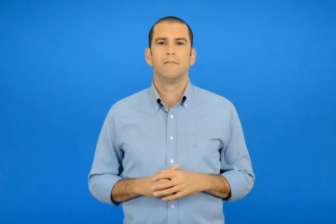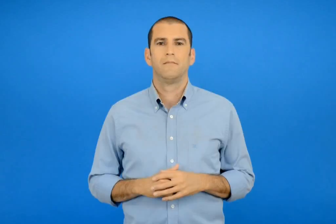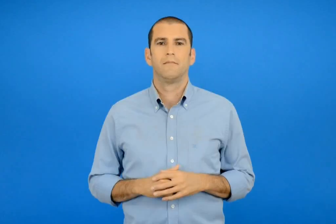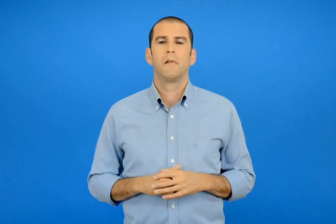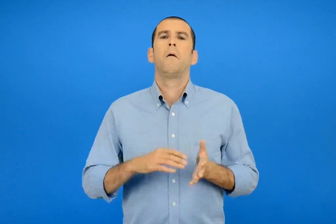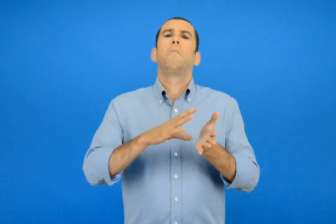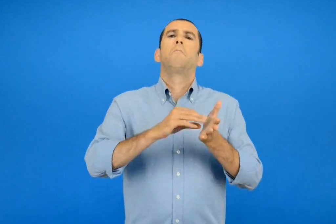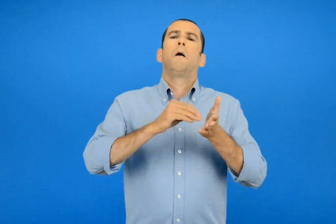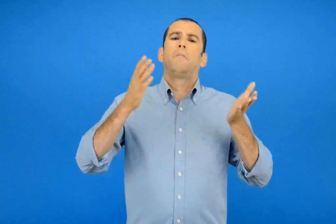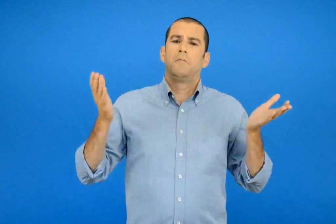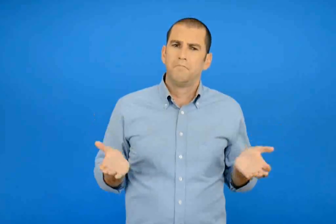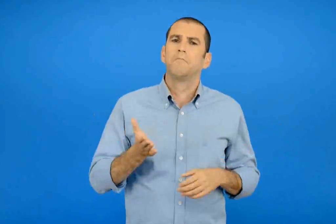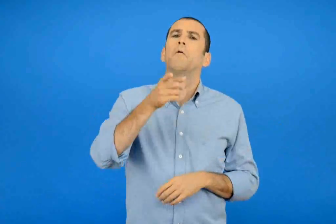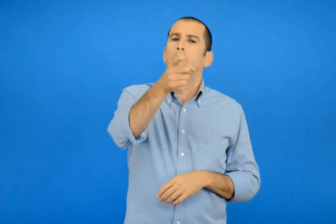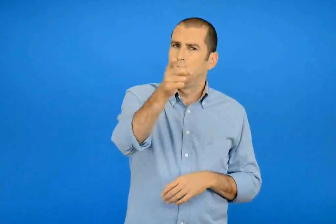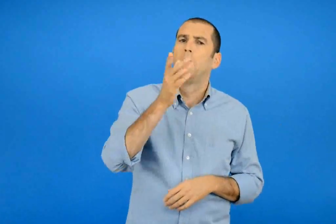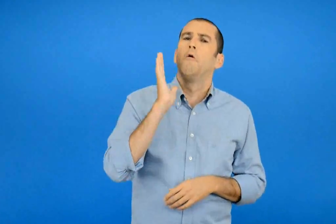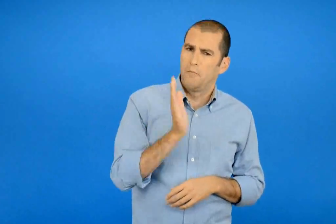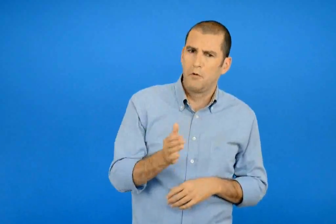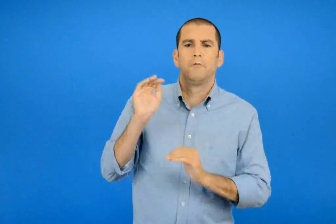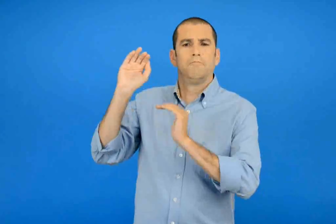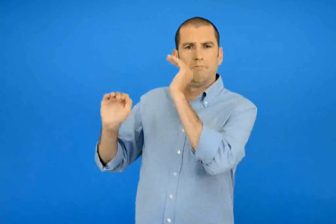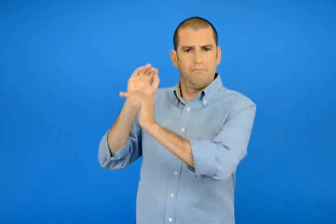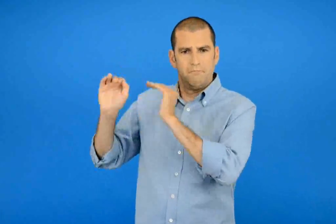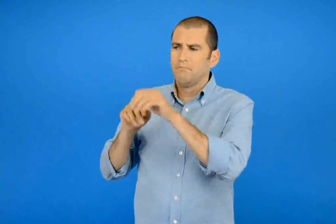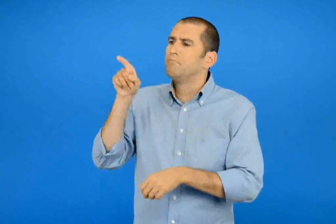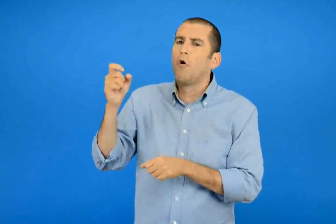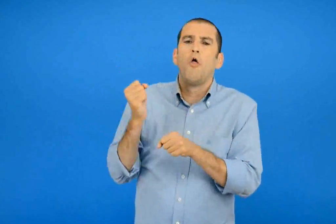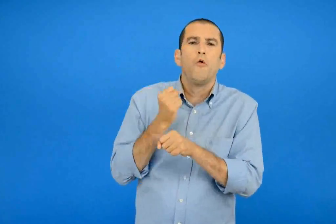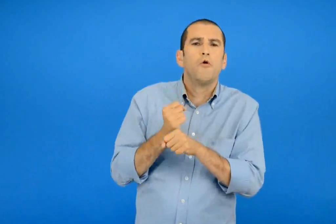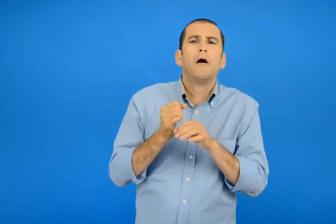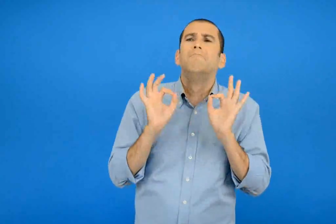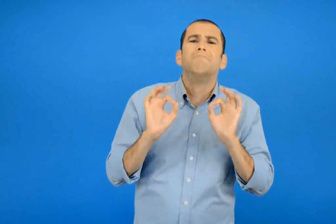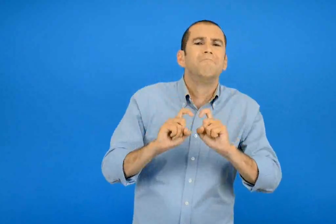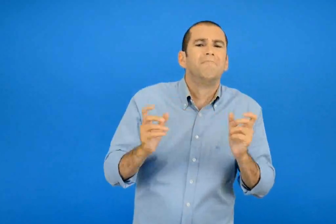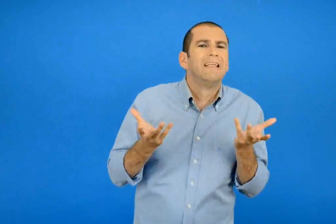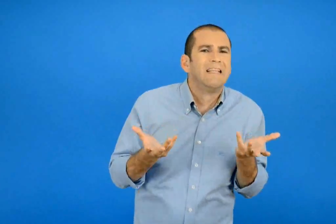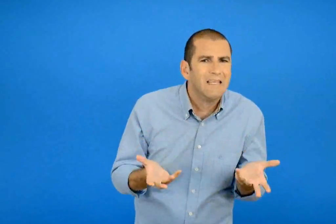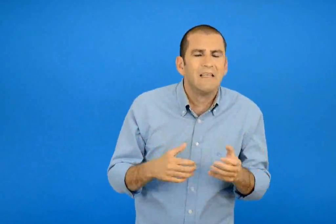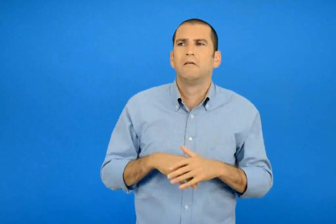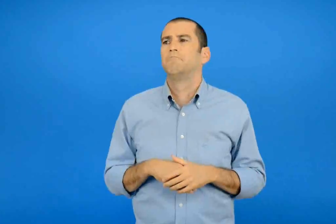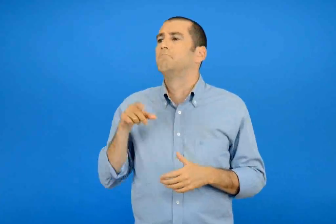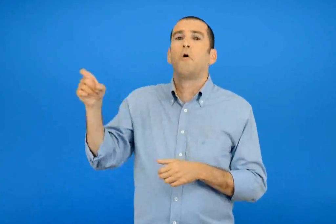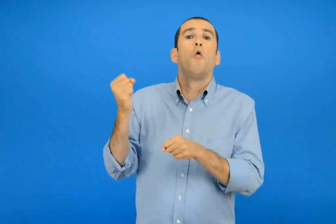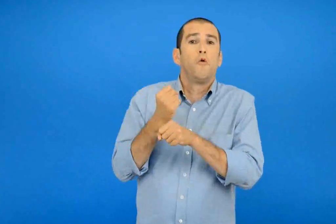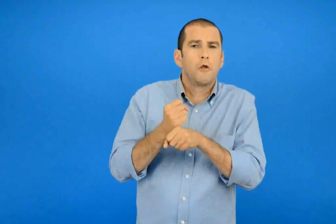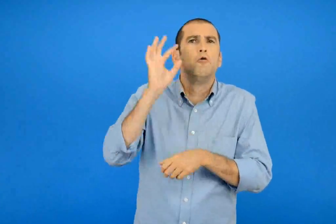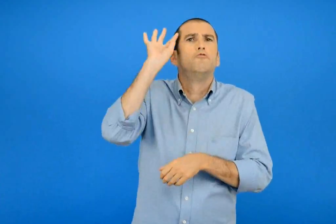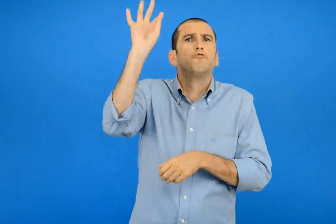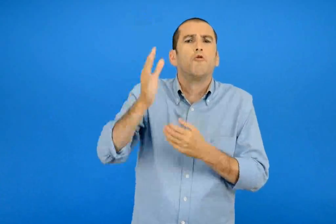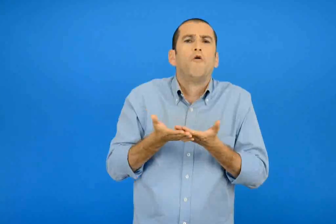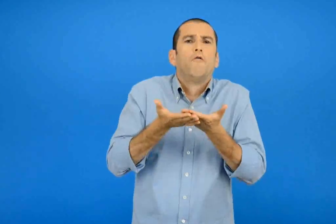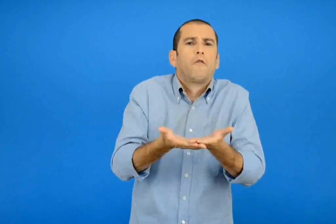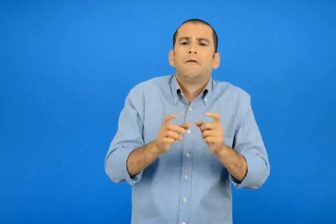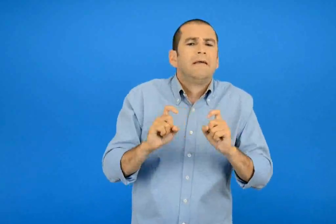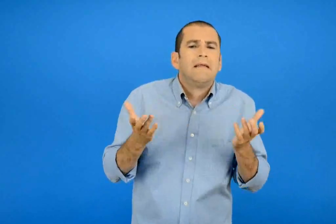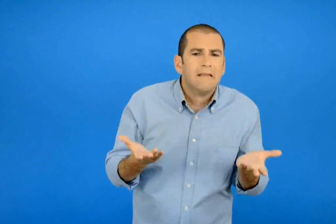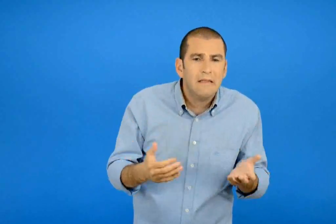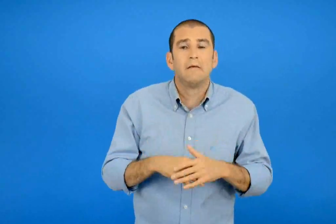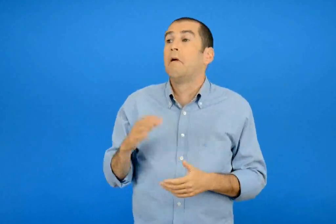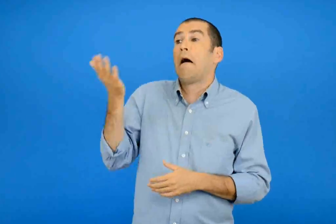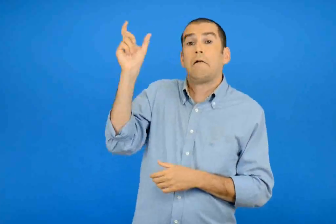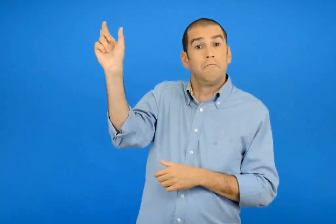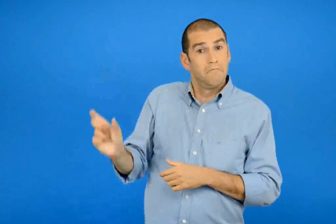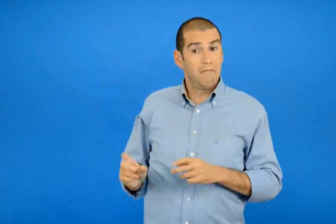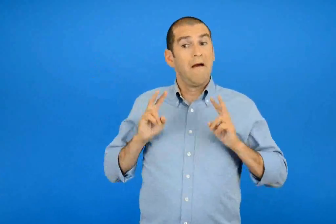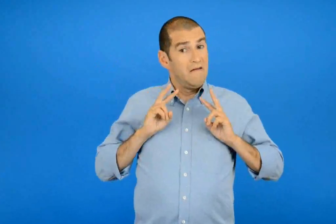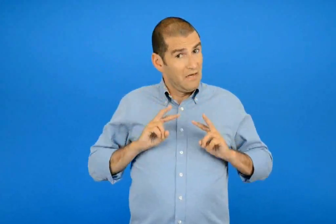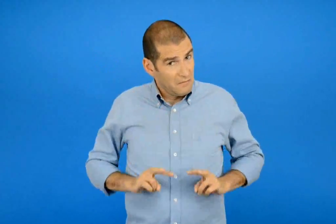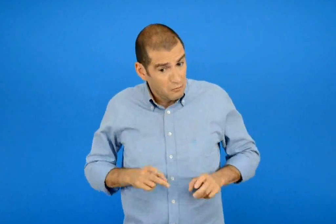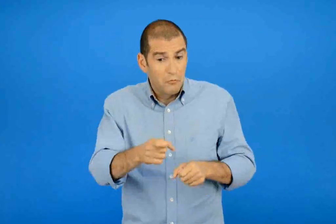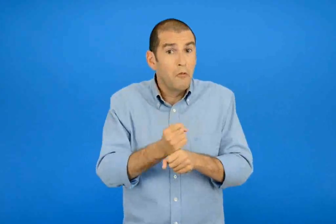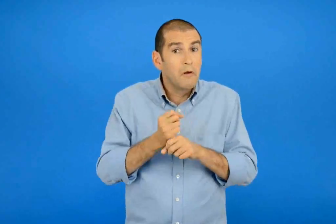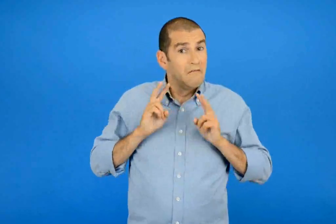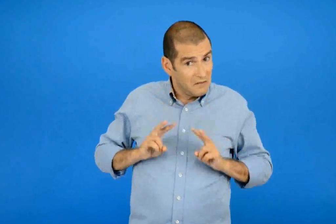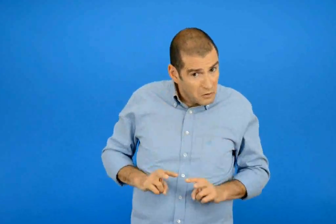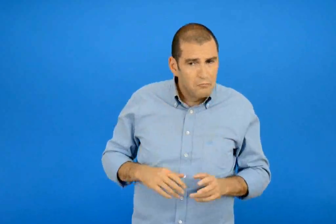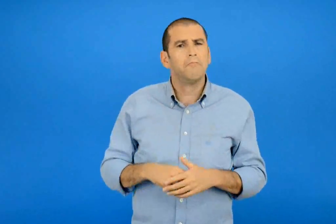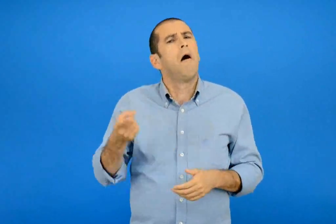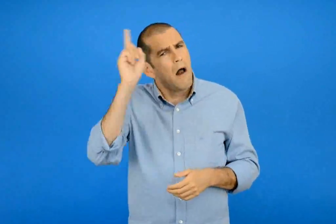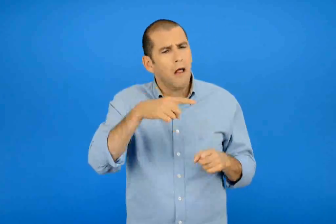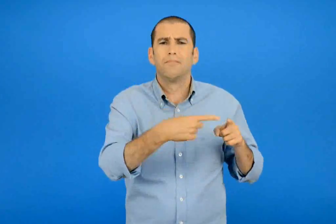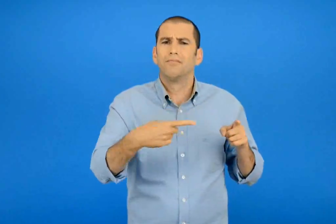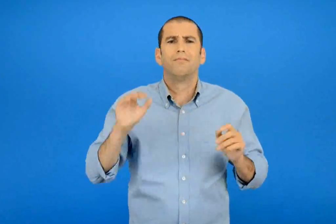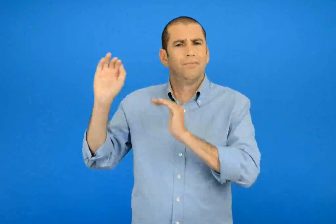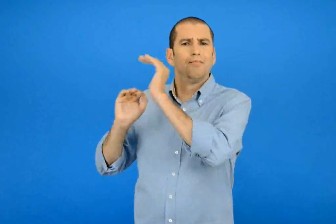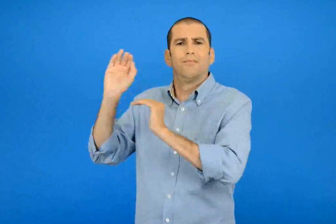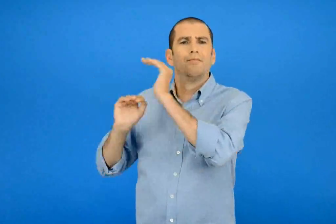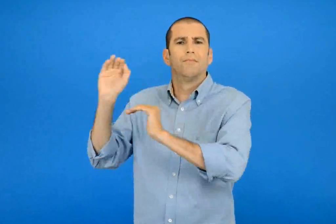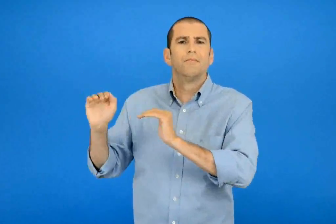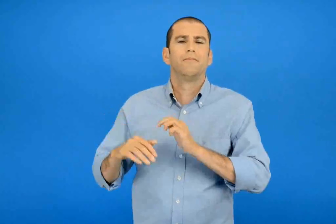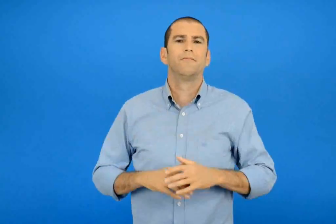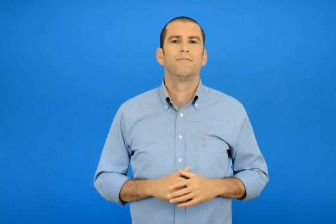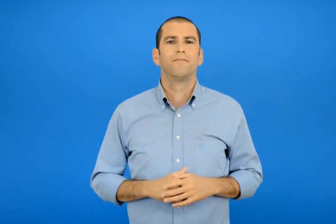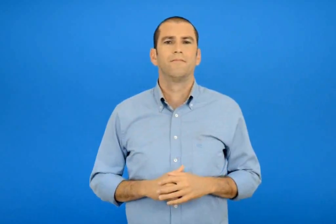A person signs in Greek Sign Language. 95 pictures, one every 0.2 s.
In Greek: για παράδειγμα μπορείτε να τον ρωτήσετε τι ακριβώς κάνει στη δουλειά του σε τι χρησιμεύει η δουλειά του αν είναι ευχαριστημένος από αυτή και πολλά άλλα
